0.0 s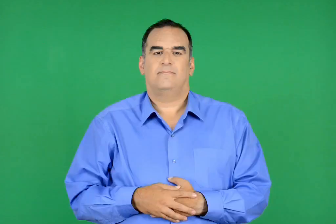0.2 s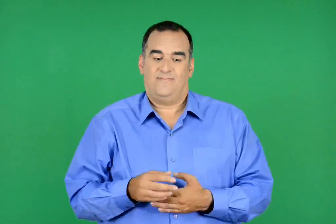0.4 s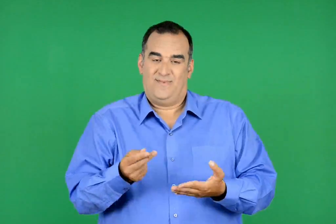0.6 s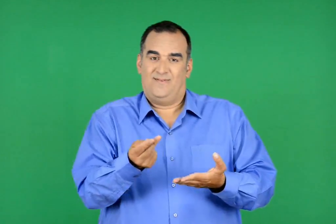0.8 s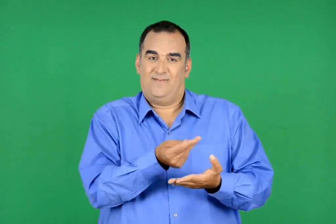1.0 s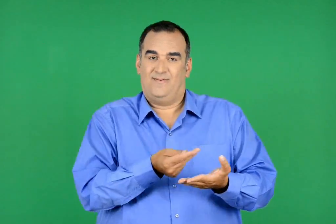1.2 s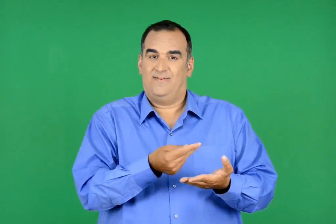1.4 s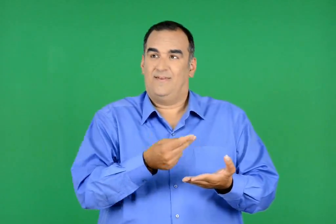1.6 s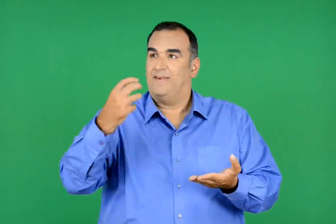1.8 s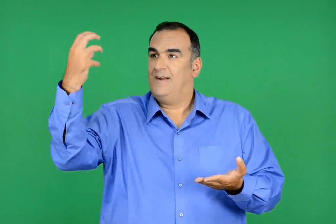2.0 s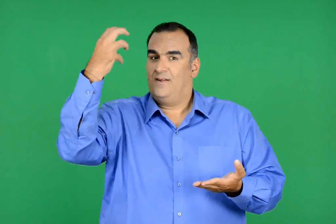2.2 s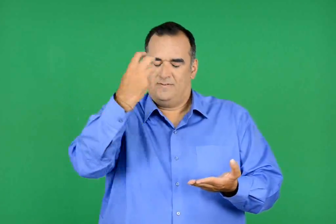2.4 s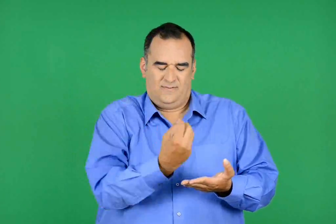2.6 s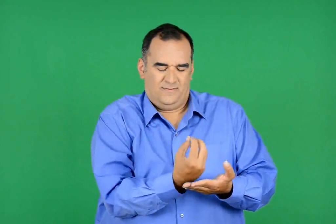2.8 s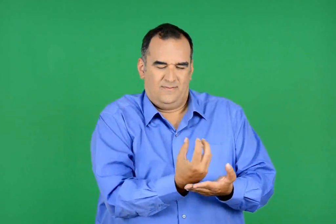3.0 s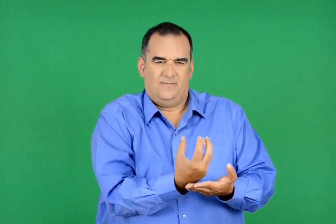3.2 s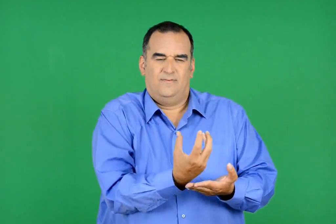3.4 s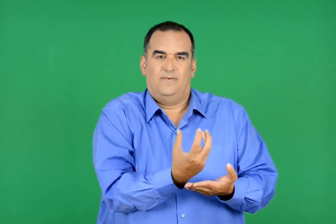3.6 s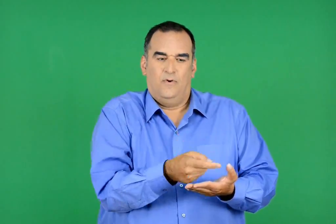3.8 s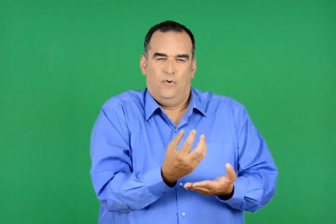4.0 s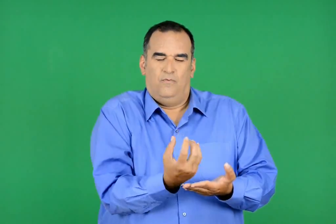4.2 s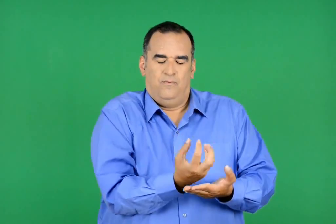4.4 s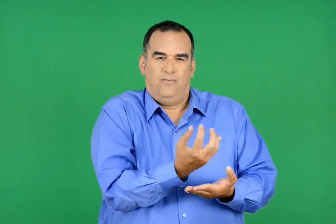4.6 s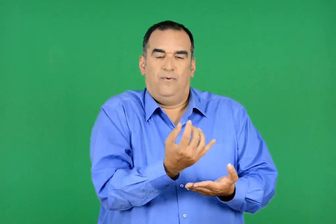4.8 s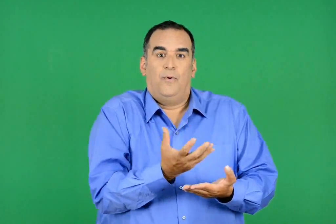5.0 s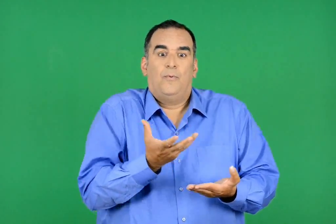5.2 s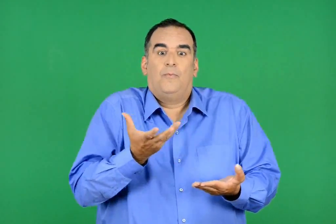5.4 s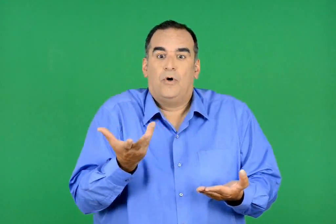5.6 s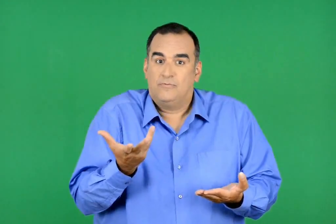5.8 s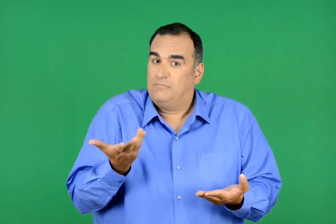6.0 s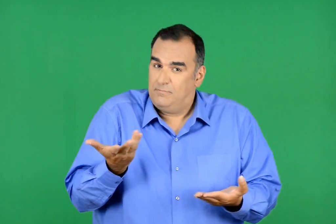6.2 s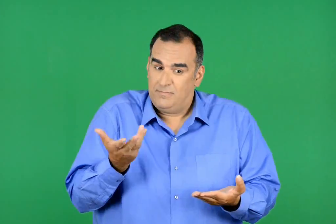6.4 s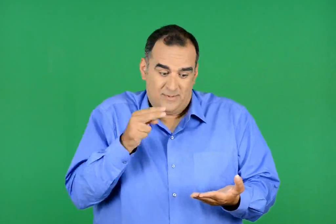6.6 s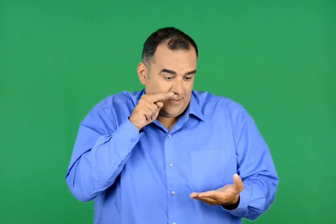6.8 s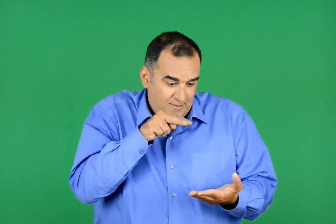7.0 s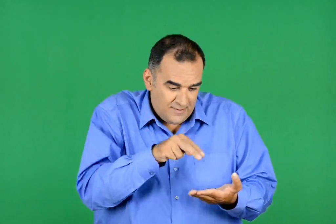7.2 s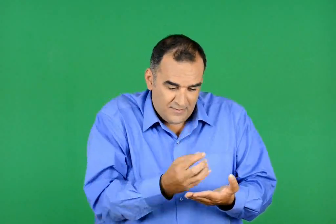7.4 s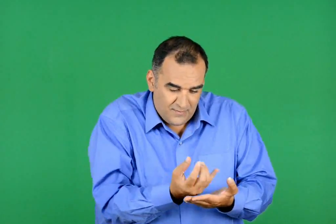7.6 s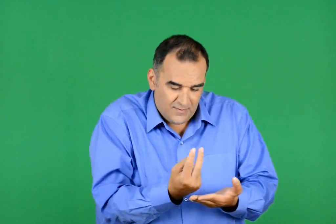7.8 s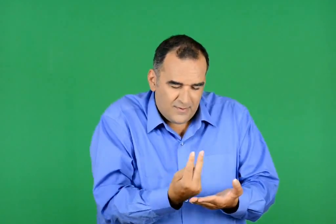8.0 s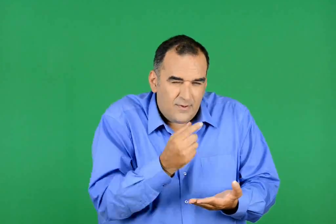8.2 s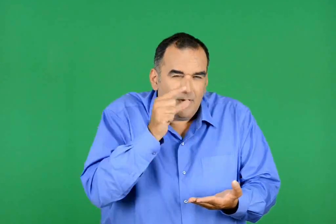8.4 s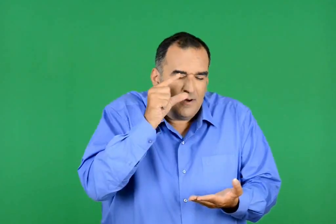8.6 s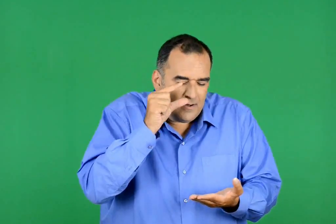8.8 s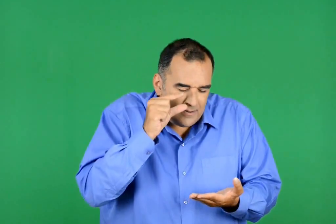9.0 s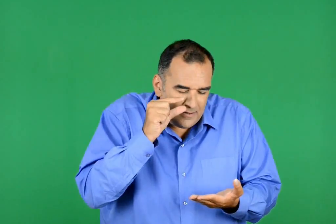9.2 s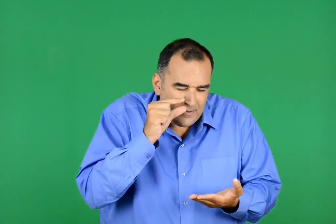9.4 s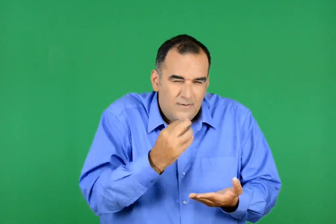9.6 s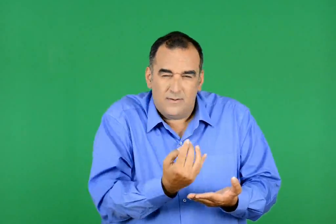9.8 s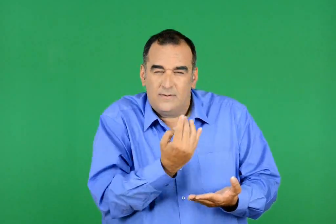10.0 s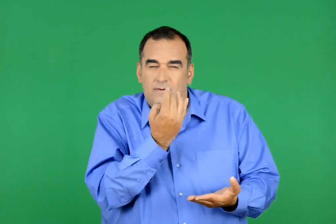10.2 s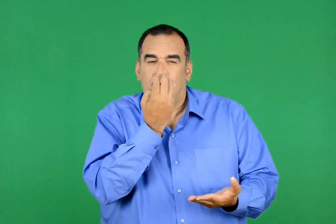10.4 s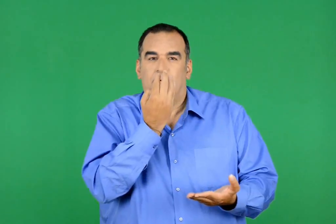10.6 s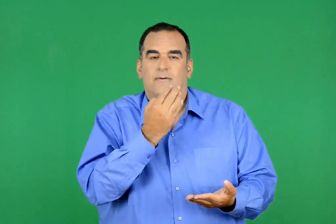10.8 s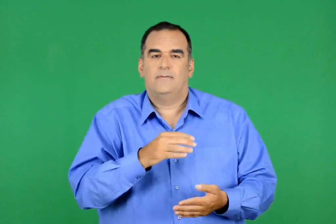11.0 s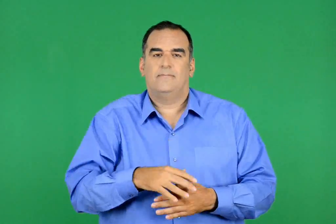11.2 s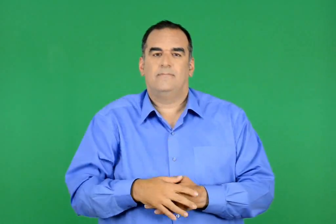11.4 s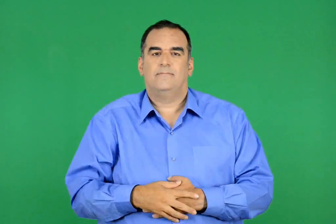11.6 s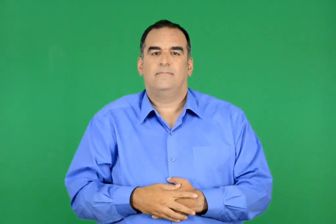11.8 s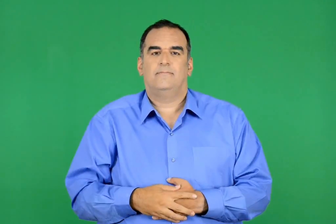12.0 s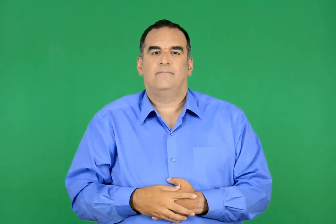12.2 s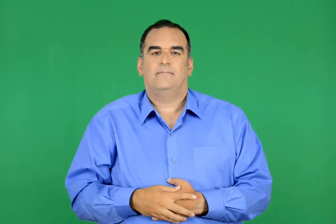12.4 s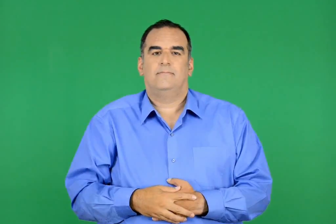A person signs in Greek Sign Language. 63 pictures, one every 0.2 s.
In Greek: κι αυτός ο ήλιος , στημένος µεσούρανα , πώς έγινε τόσο φλογερός και πρέπει να σκιάσεις τα µάτια σου για να µη σου τα θαμπώσει ;
